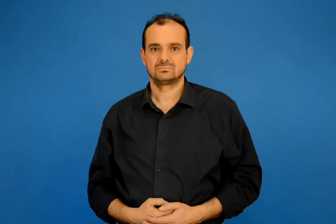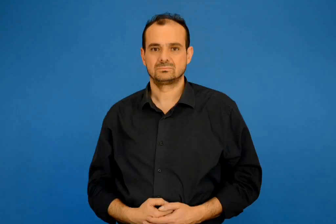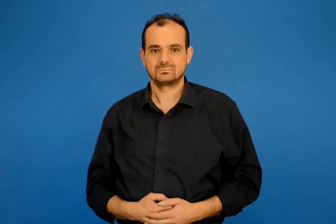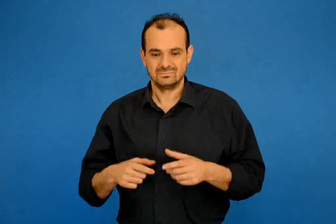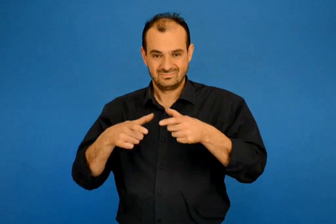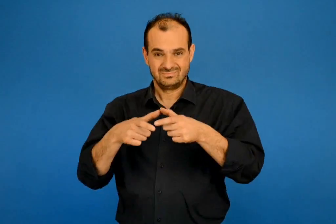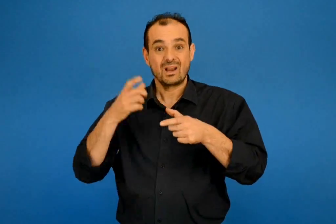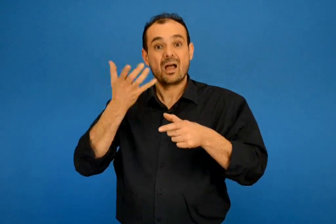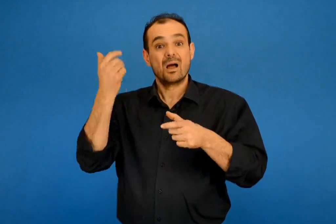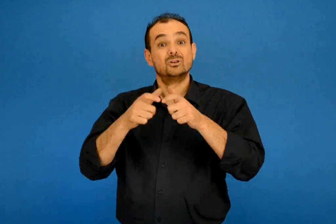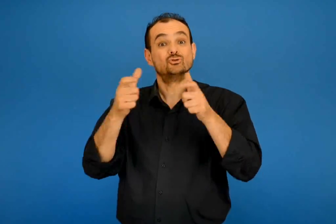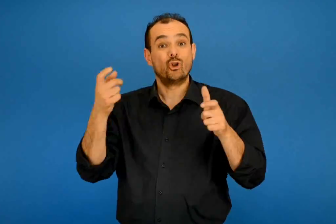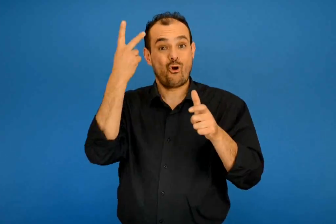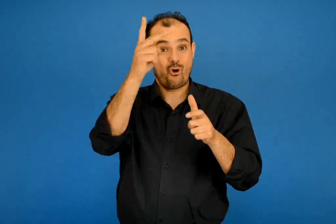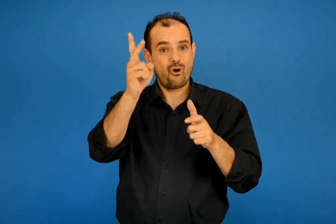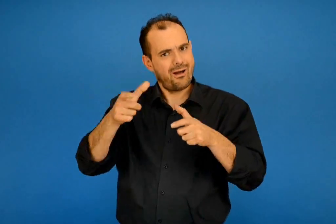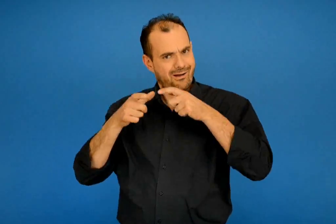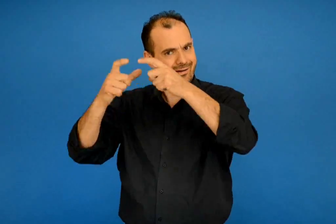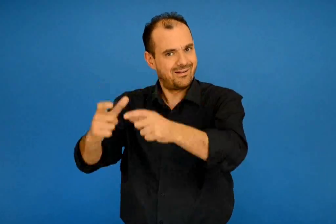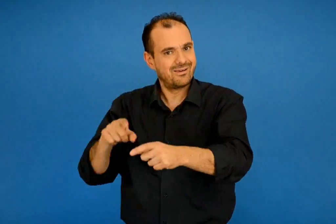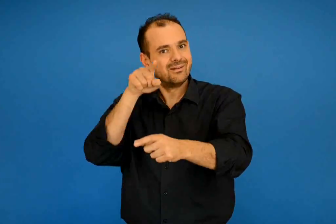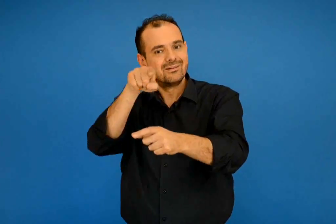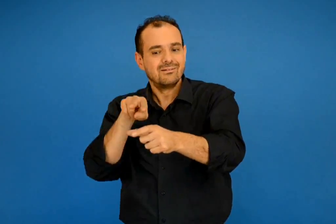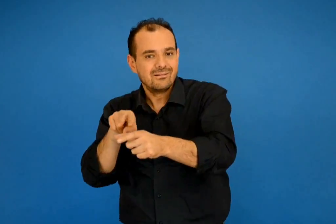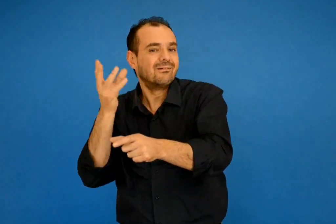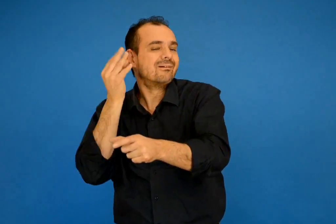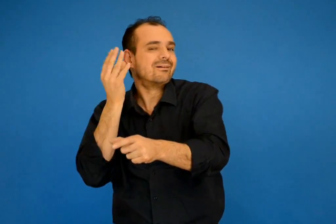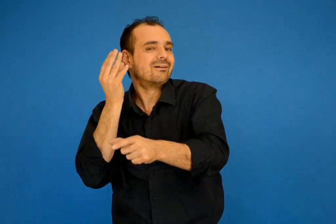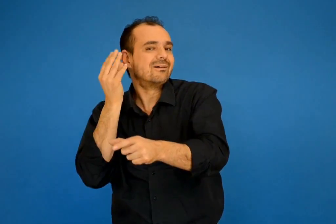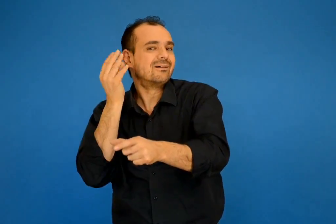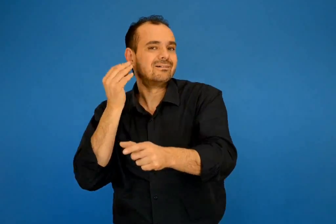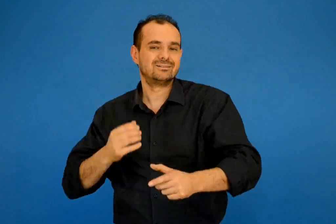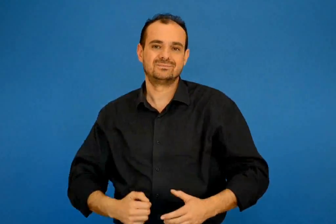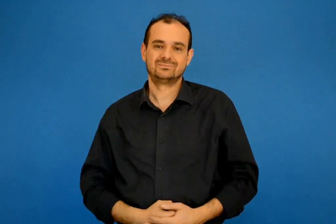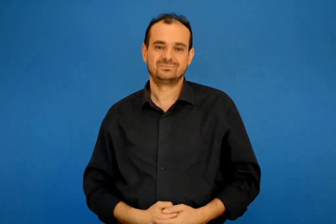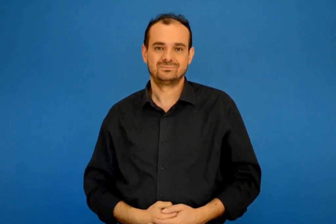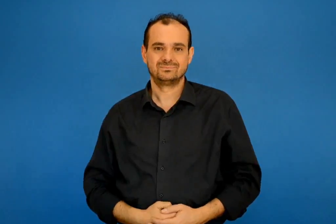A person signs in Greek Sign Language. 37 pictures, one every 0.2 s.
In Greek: εάν υπάρχει στο σχολείο σου μπορείς να το ακούσεις
